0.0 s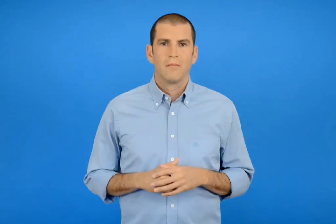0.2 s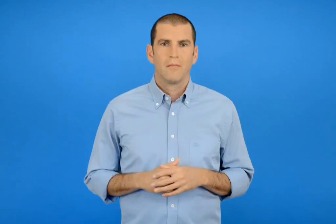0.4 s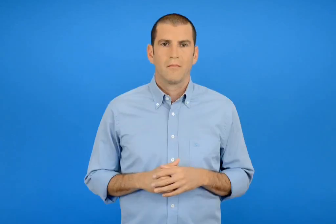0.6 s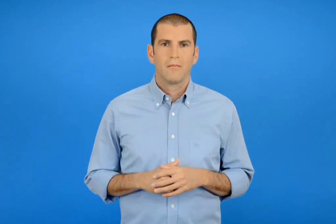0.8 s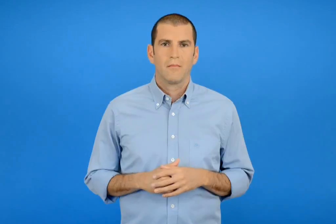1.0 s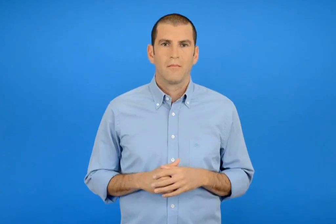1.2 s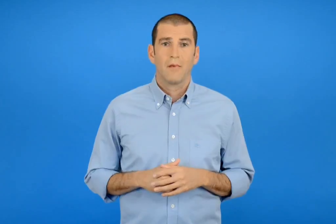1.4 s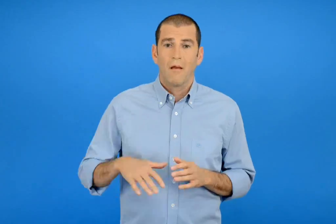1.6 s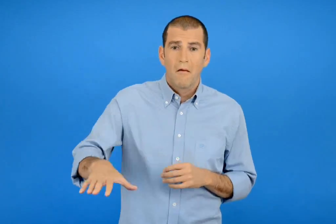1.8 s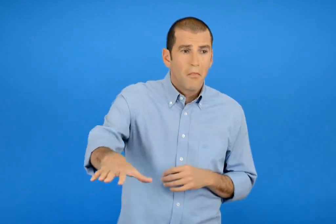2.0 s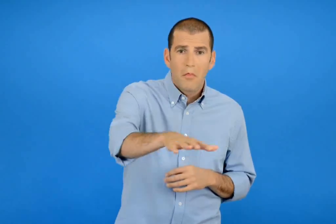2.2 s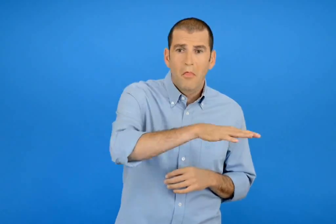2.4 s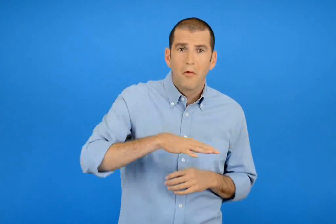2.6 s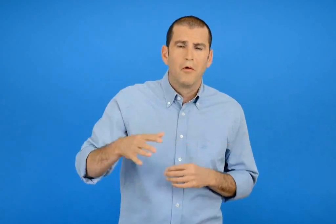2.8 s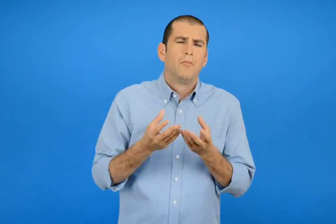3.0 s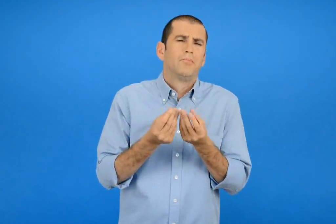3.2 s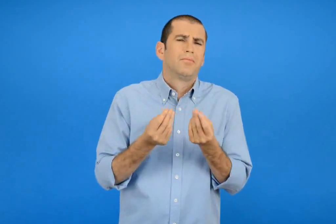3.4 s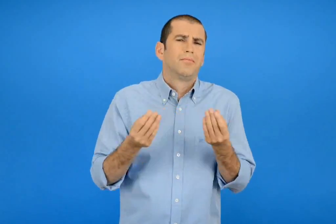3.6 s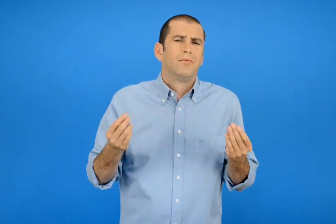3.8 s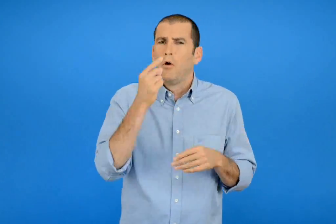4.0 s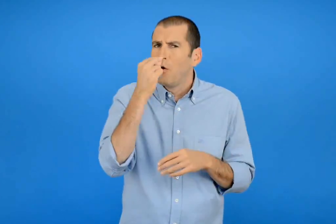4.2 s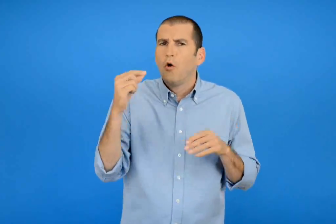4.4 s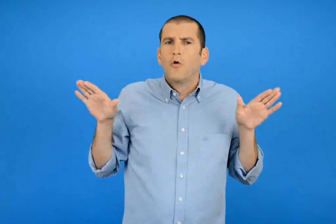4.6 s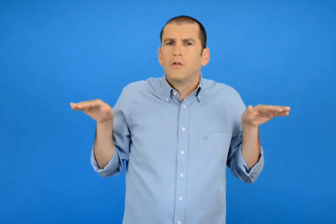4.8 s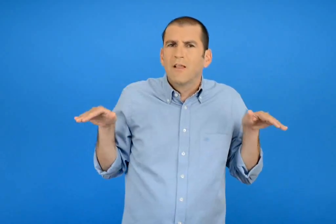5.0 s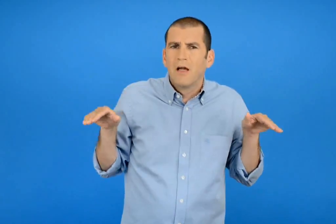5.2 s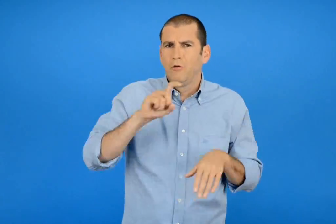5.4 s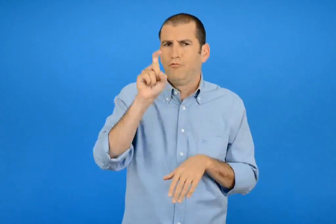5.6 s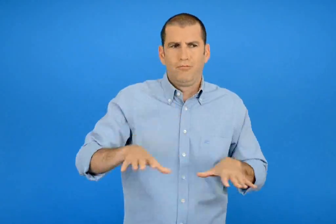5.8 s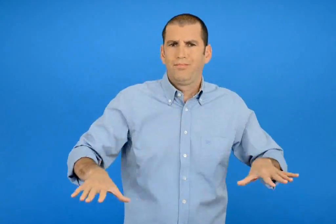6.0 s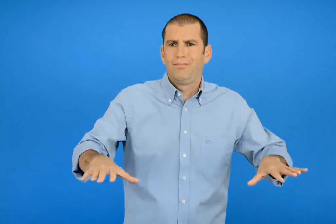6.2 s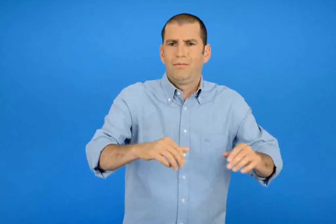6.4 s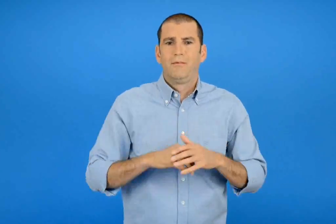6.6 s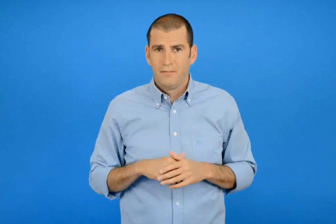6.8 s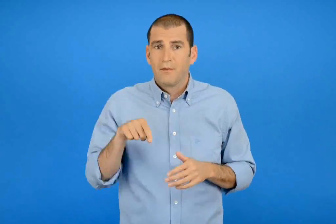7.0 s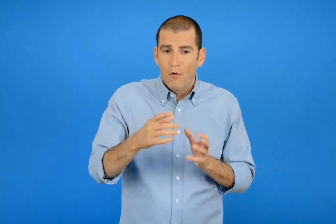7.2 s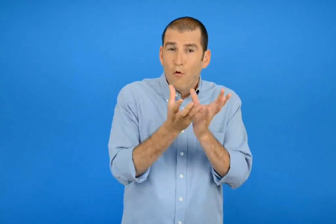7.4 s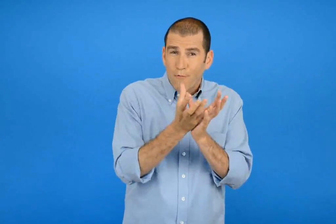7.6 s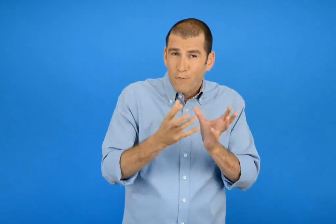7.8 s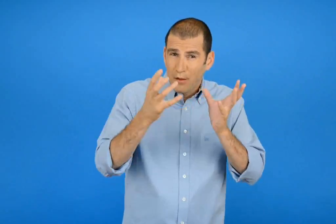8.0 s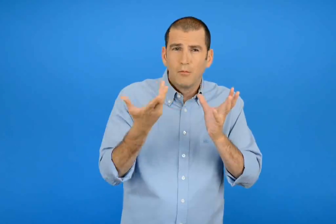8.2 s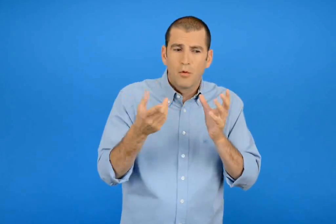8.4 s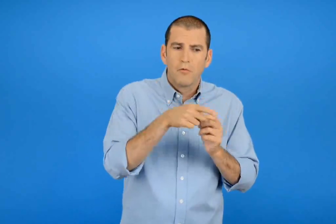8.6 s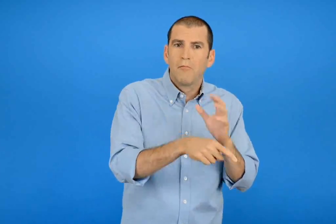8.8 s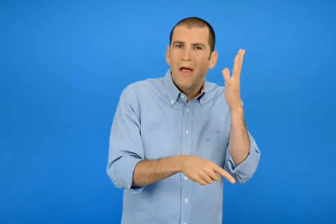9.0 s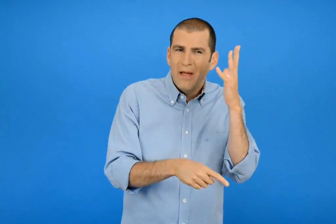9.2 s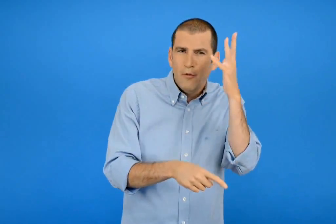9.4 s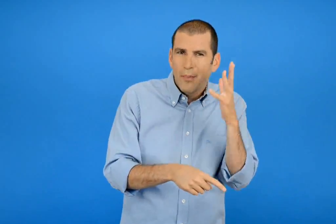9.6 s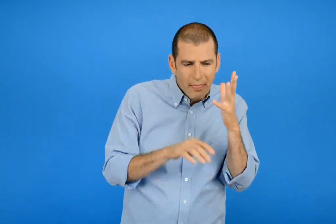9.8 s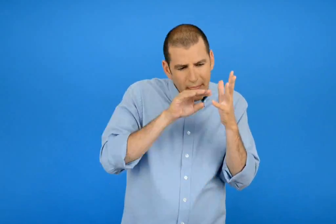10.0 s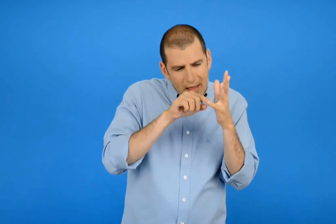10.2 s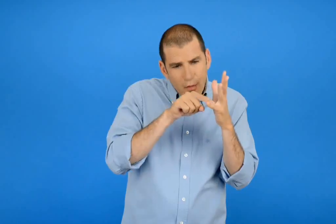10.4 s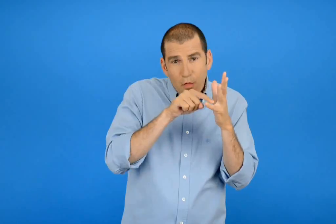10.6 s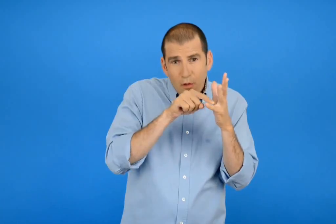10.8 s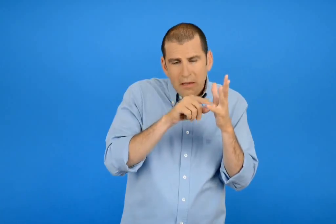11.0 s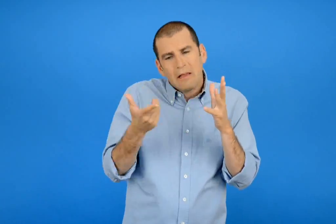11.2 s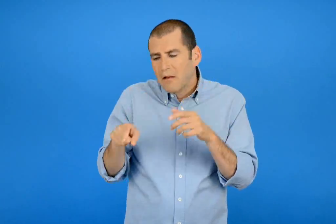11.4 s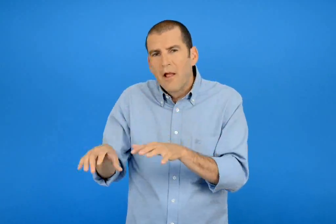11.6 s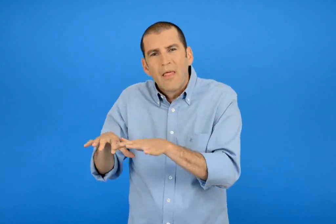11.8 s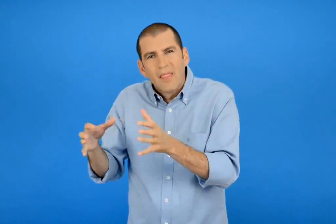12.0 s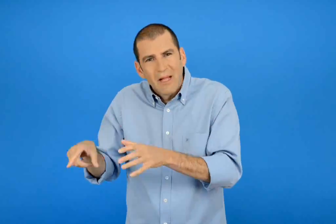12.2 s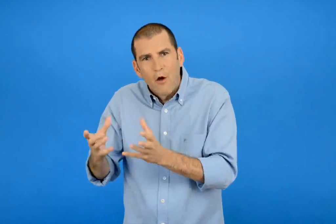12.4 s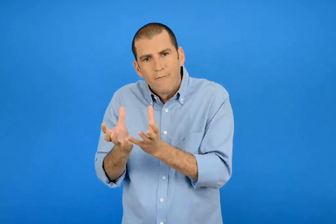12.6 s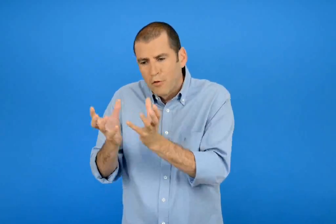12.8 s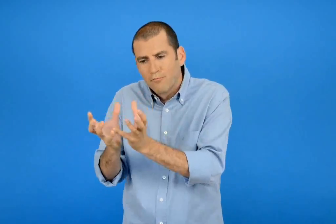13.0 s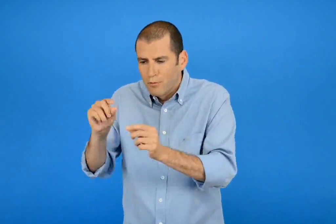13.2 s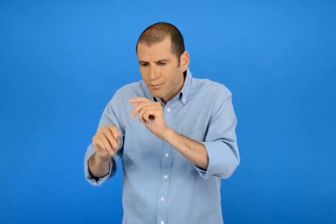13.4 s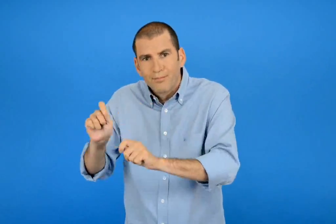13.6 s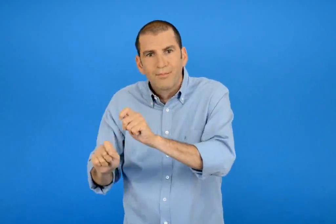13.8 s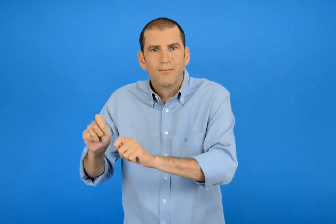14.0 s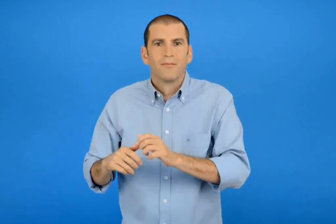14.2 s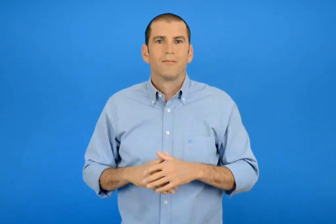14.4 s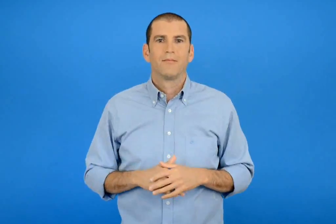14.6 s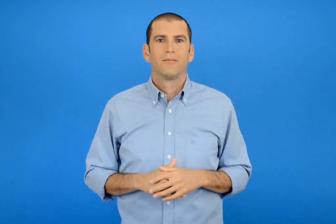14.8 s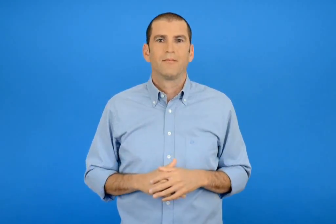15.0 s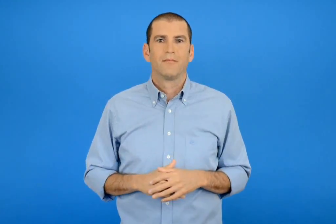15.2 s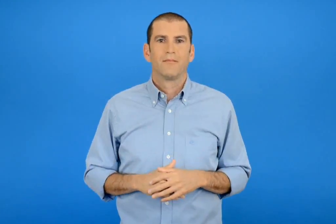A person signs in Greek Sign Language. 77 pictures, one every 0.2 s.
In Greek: εδώ ζουν αρκετά κοτσύφια χτίζουν τις φωλιές τους σε χαμηλά κλαδιά και θάμνους
